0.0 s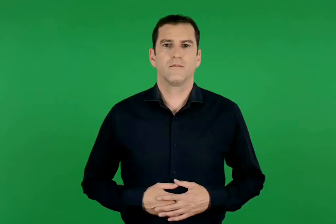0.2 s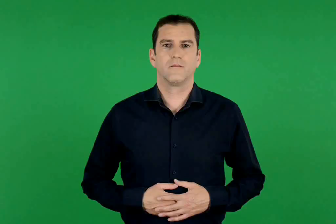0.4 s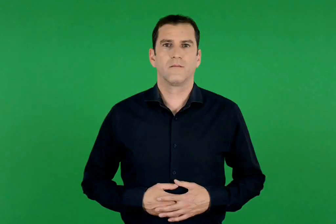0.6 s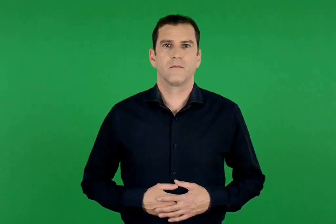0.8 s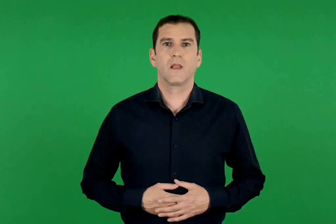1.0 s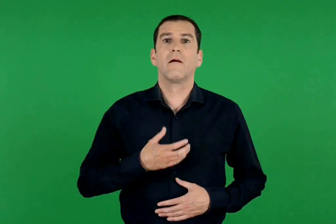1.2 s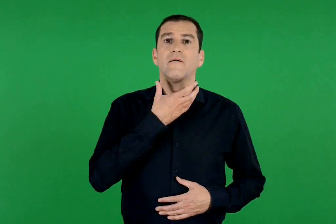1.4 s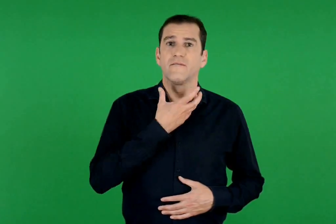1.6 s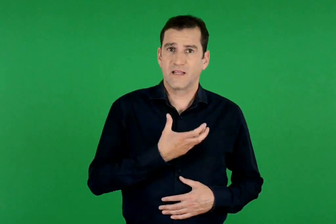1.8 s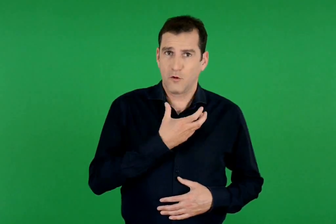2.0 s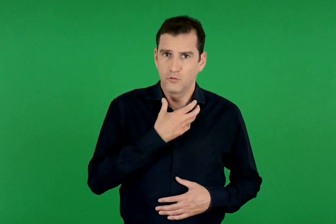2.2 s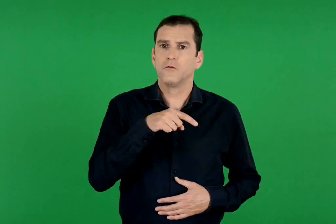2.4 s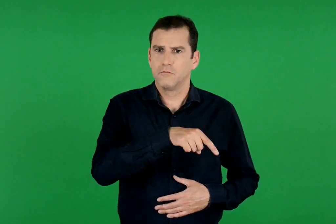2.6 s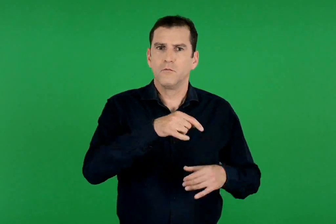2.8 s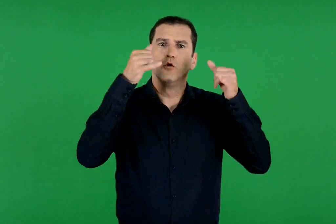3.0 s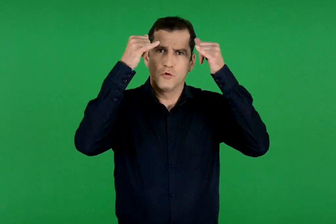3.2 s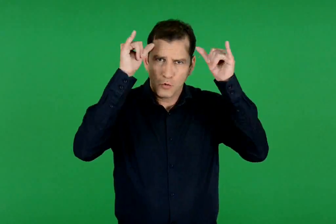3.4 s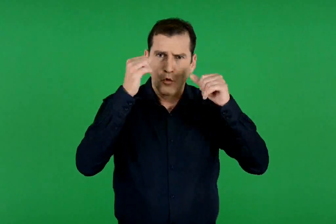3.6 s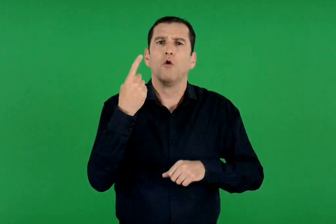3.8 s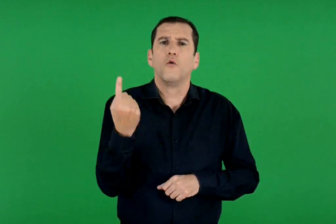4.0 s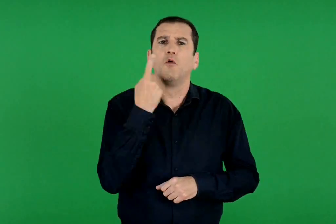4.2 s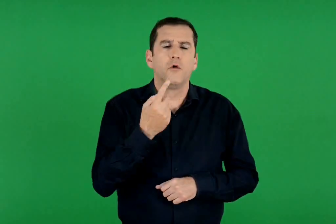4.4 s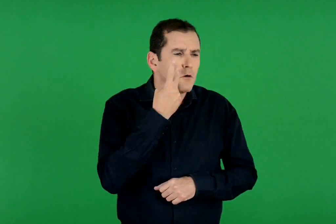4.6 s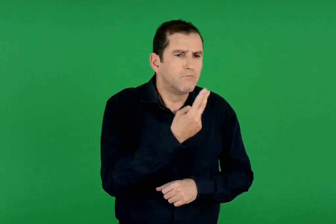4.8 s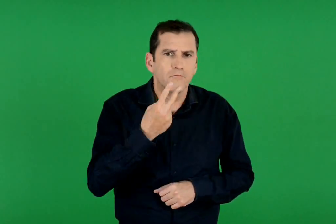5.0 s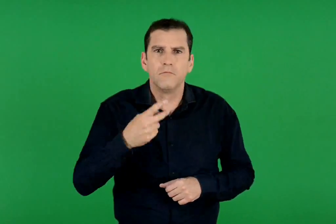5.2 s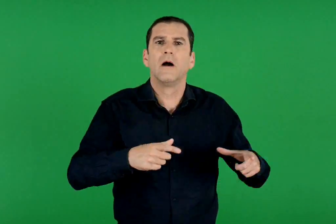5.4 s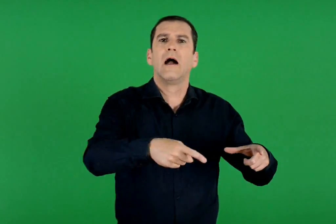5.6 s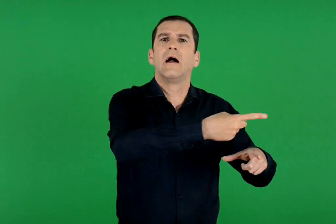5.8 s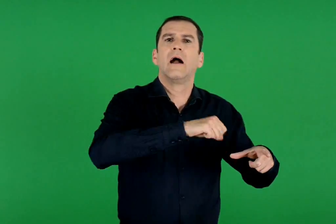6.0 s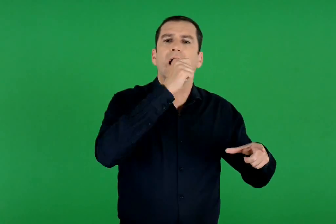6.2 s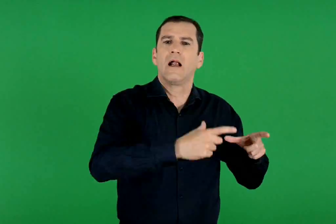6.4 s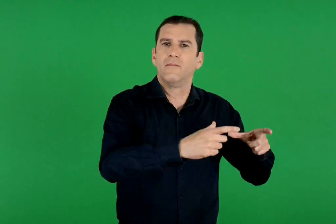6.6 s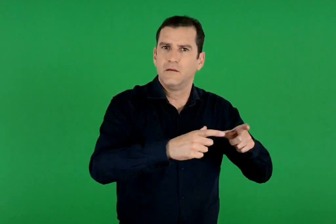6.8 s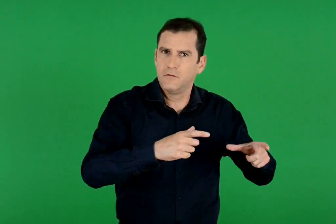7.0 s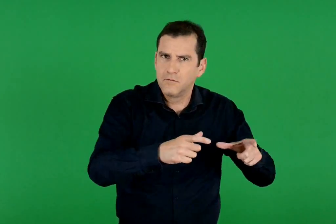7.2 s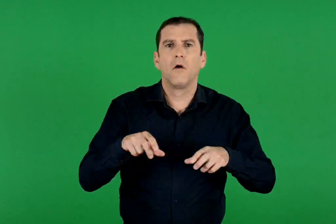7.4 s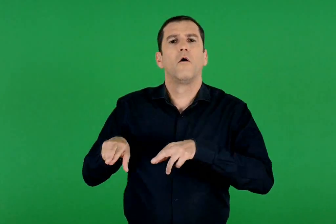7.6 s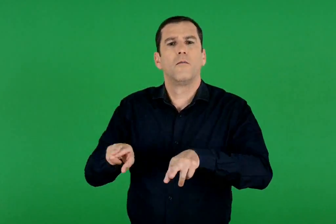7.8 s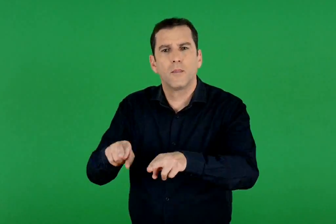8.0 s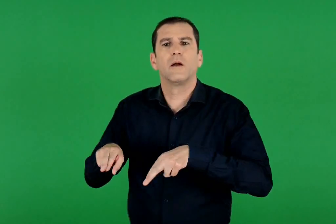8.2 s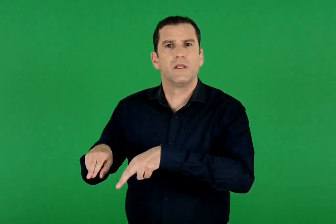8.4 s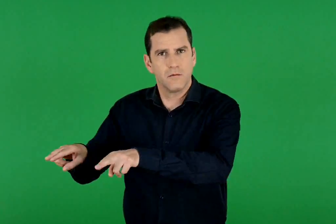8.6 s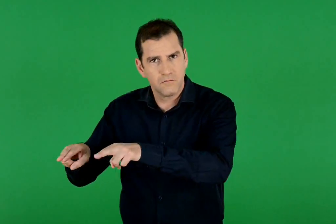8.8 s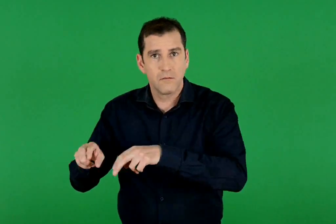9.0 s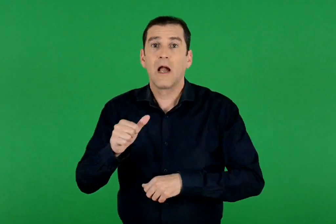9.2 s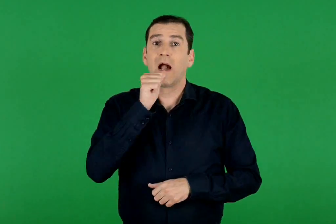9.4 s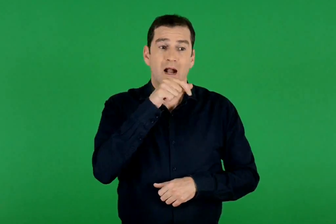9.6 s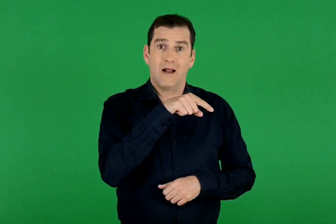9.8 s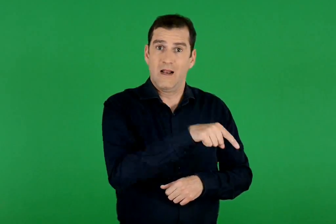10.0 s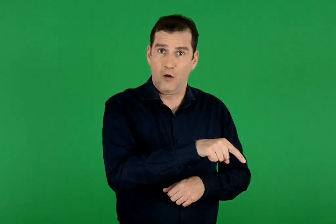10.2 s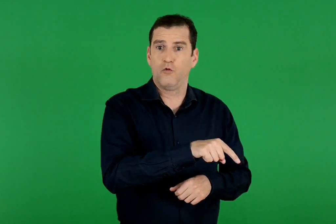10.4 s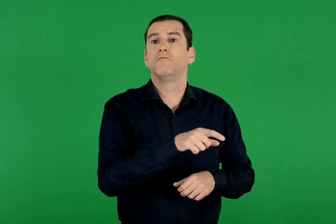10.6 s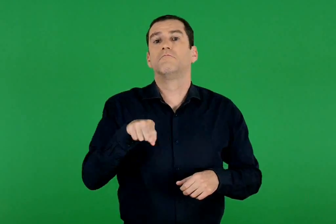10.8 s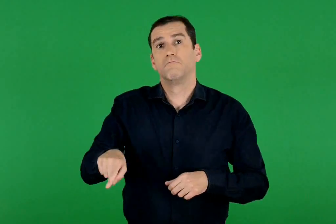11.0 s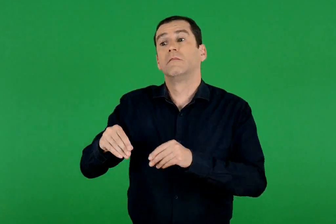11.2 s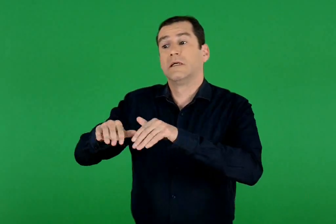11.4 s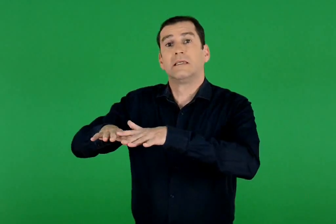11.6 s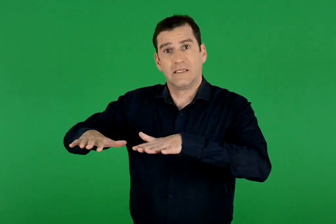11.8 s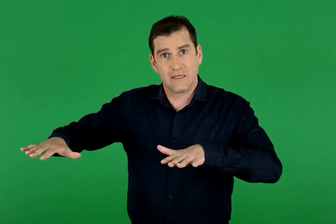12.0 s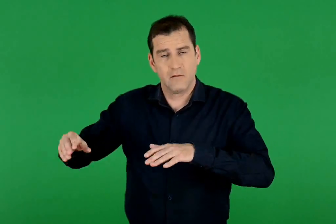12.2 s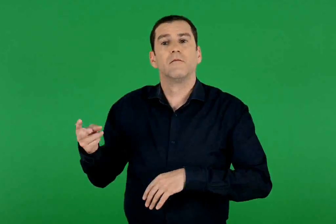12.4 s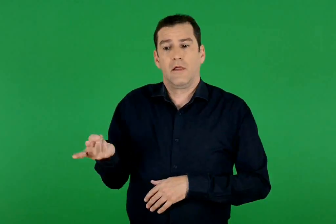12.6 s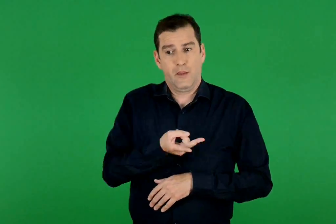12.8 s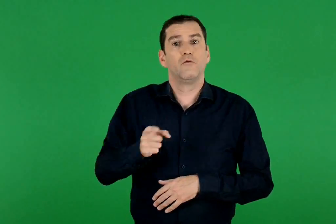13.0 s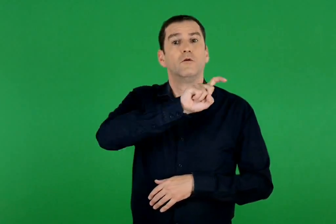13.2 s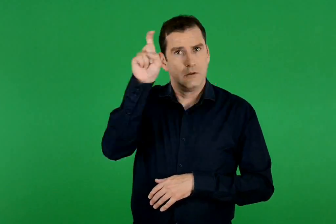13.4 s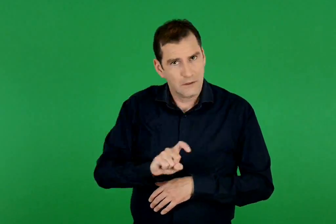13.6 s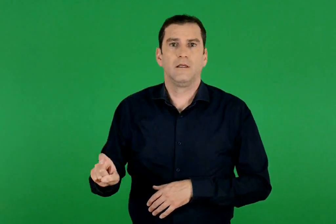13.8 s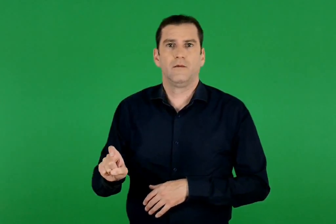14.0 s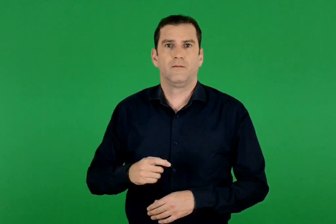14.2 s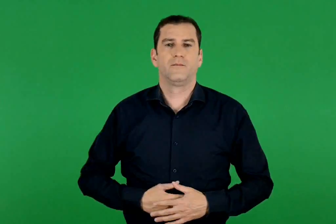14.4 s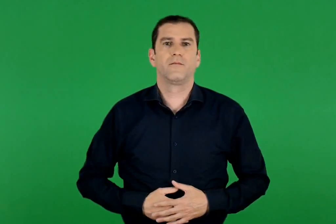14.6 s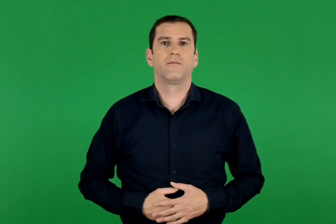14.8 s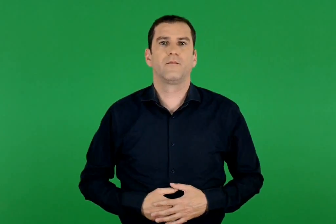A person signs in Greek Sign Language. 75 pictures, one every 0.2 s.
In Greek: ο βάτραχος είναι ένα ζώο που συναντάμε συχνά στις λίμνες και στα ποτάμια. ζει στο νερό αλλά και στη στεριά
